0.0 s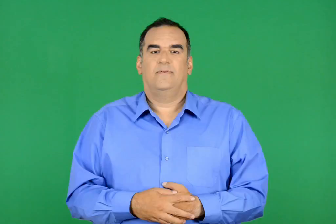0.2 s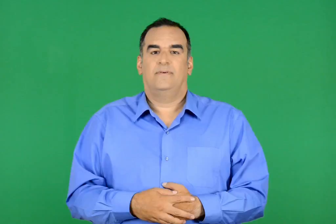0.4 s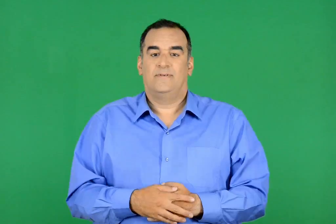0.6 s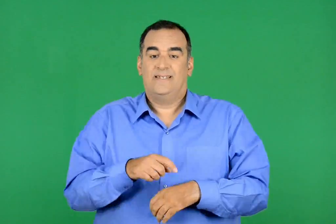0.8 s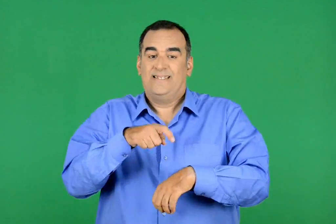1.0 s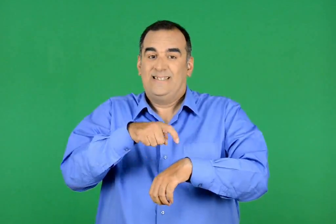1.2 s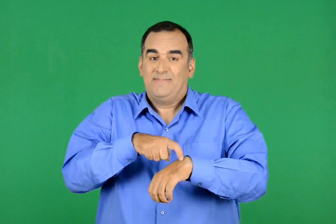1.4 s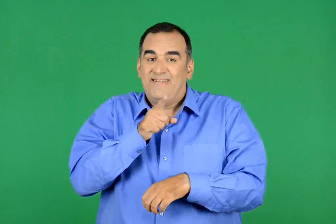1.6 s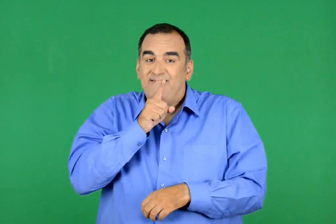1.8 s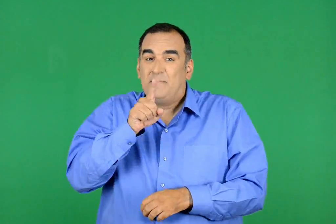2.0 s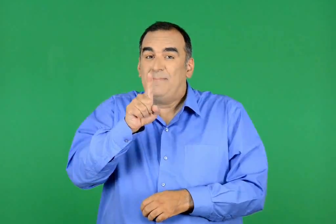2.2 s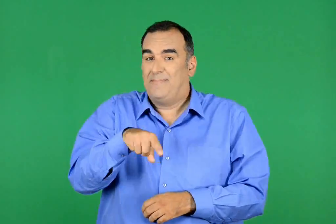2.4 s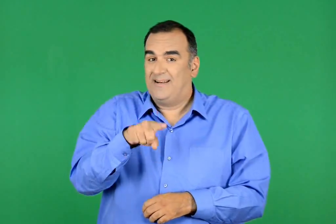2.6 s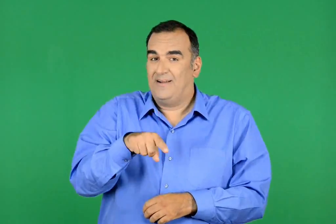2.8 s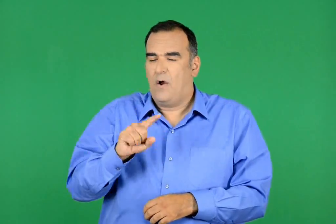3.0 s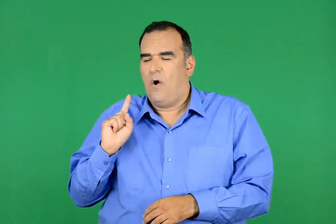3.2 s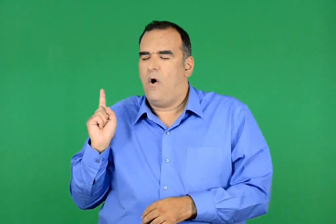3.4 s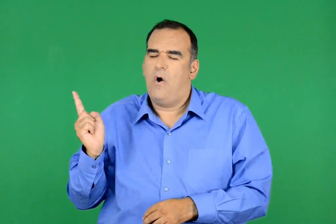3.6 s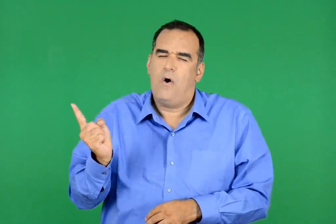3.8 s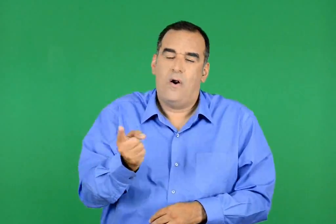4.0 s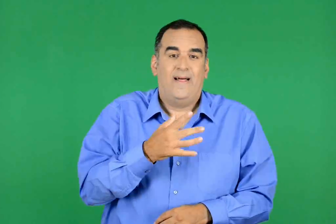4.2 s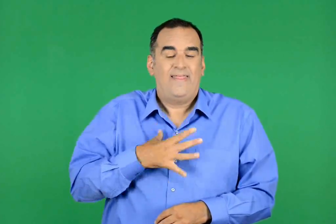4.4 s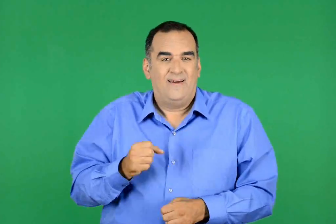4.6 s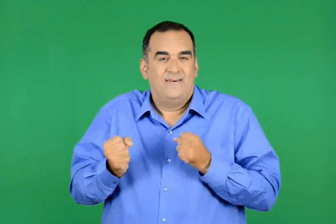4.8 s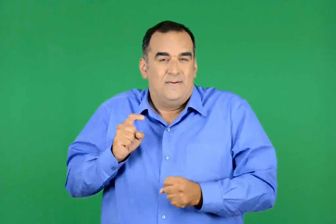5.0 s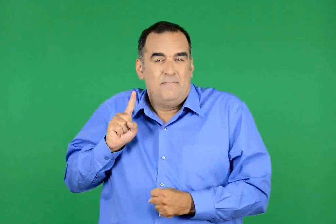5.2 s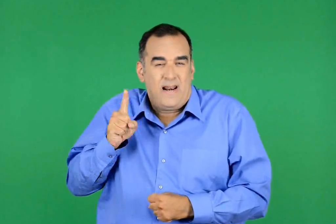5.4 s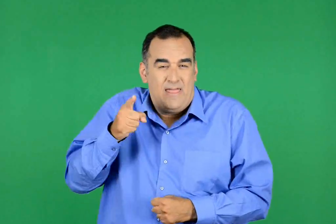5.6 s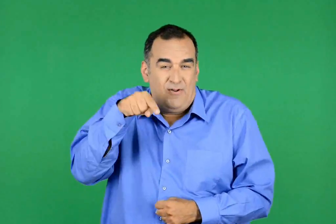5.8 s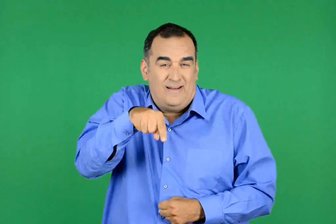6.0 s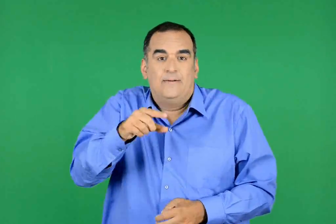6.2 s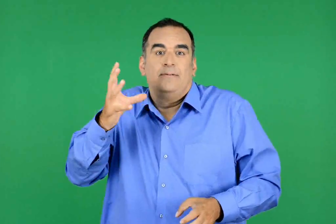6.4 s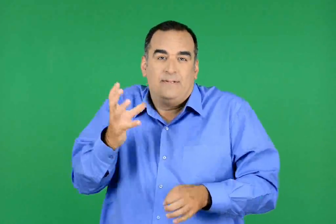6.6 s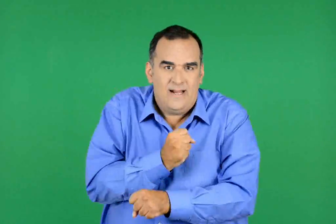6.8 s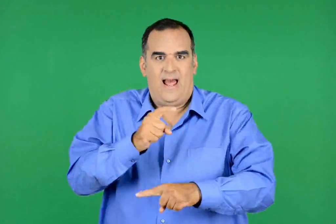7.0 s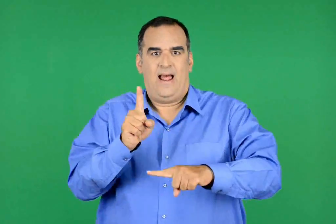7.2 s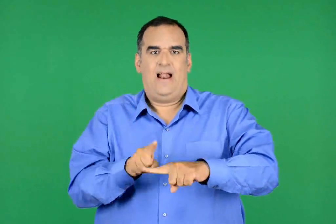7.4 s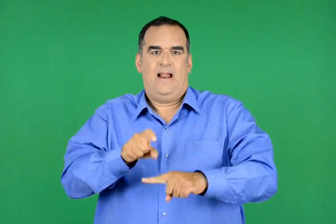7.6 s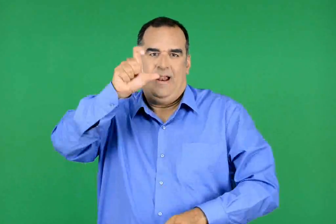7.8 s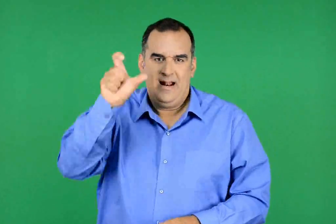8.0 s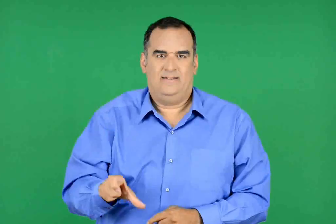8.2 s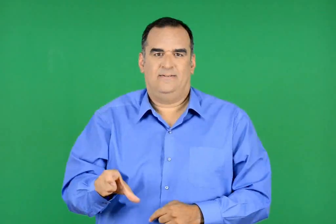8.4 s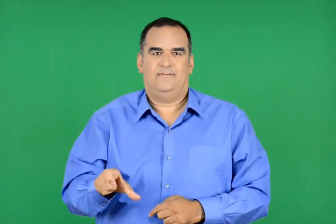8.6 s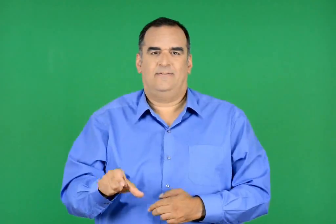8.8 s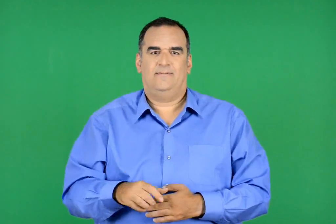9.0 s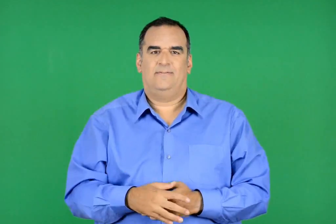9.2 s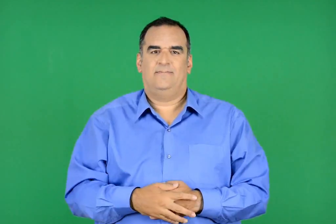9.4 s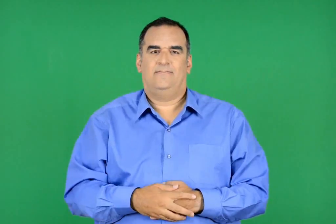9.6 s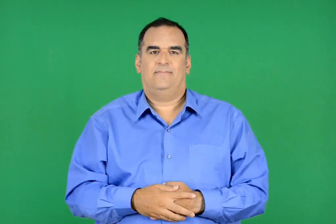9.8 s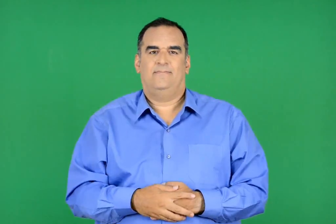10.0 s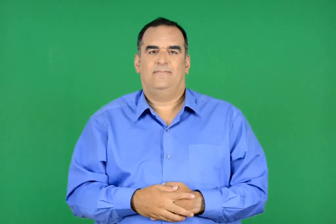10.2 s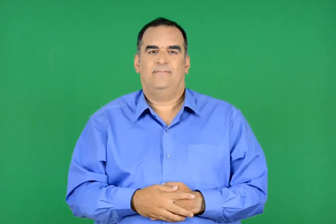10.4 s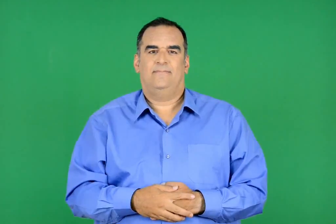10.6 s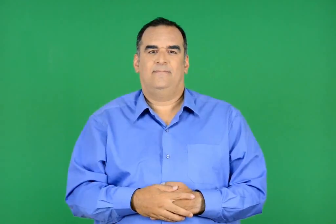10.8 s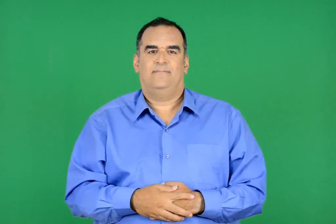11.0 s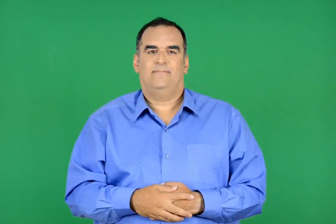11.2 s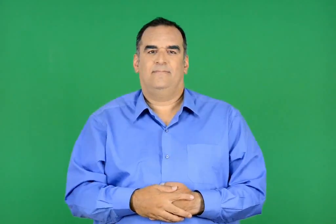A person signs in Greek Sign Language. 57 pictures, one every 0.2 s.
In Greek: είναι αδύνατο να βρίσκεται έστω και ένας εκείνη τη µέρα που να µη θέλει µε όλη του την ψυχή να νικήσει στο µαραθώνιο έλληνας
